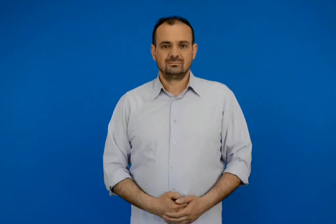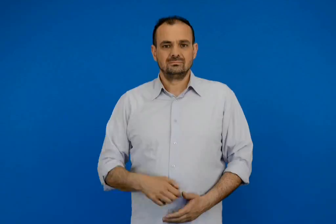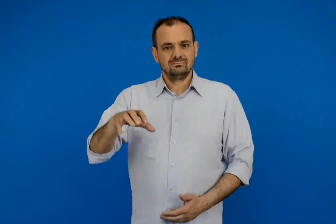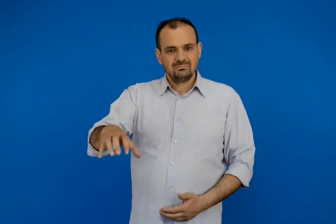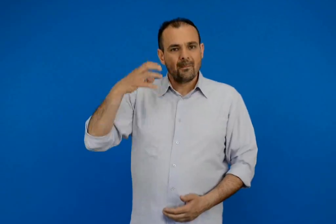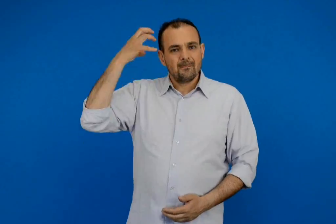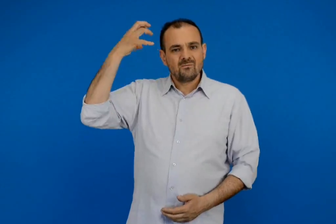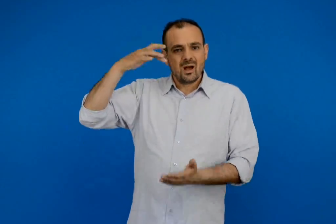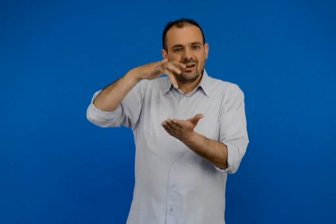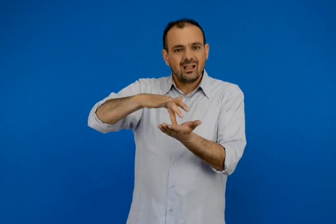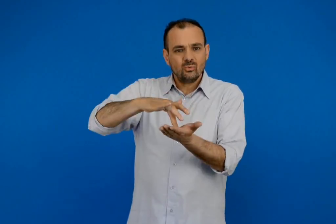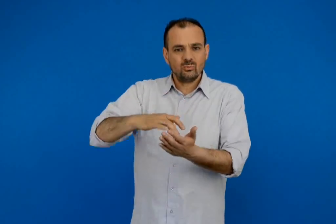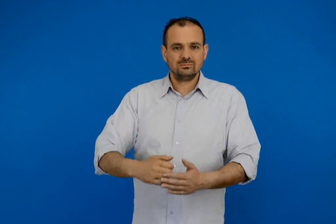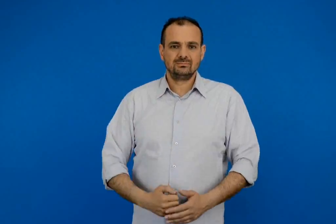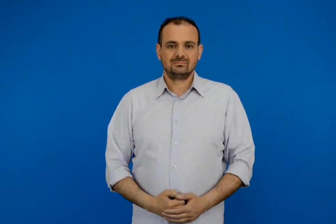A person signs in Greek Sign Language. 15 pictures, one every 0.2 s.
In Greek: πνευματικό κέντρο
